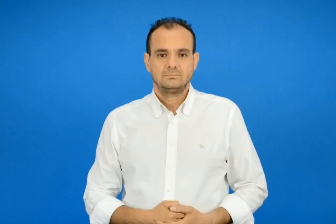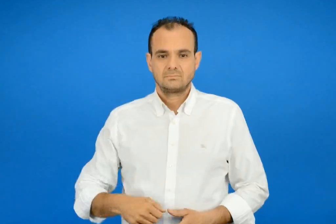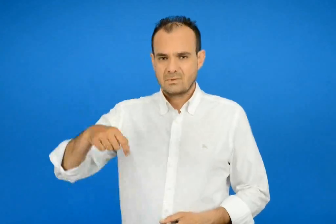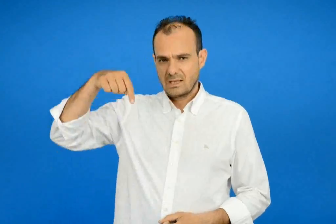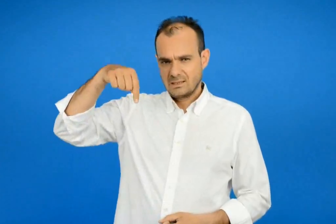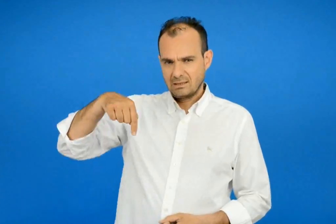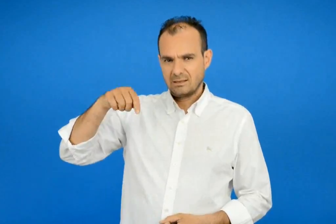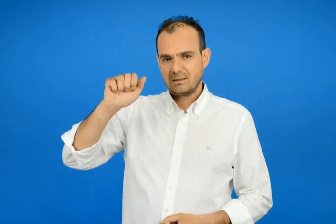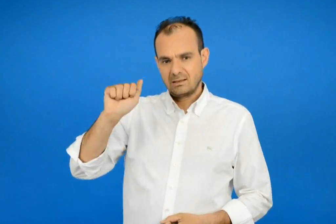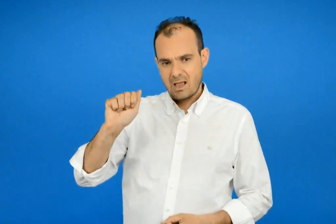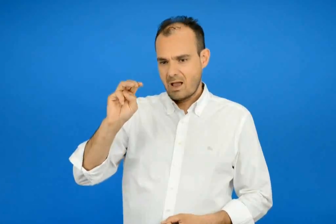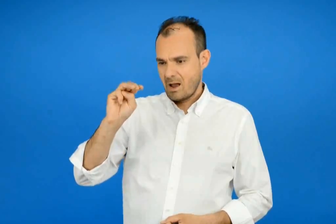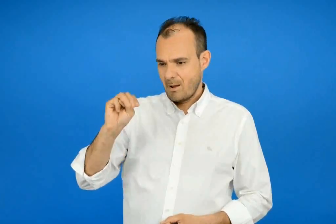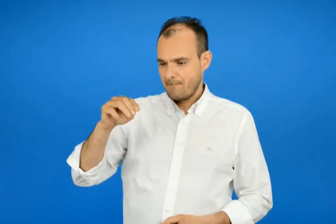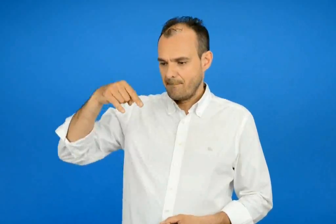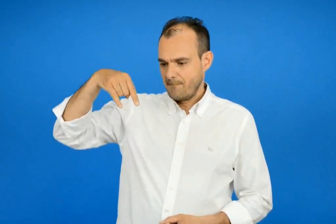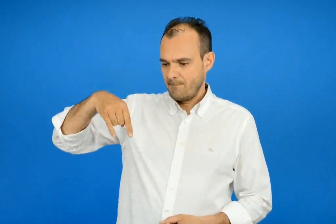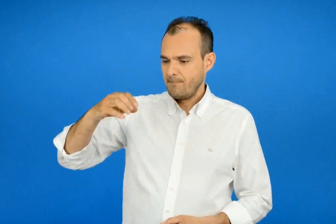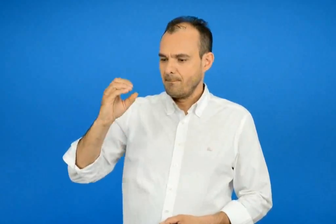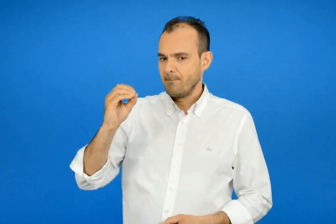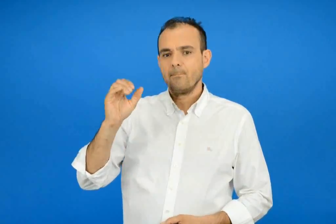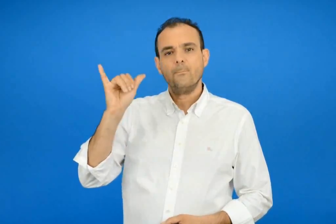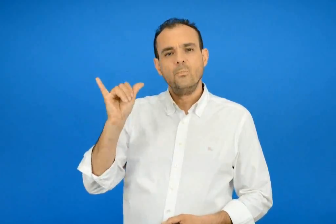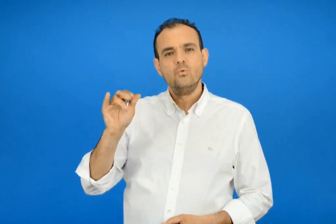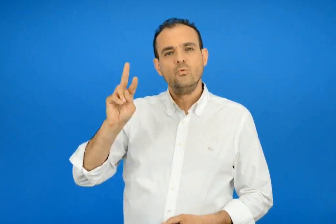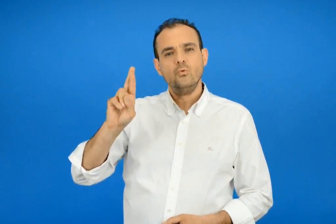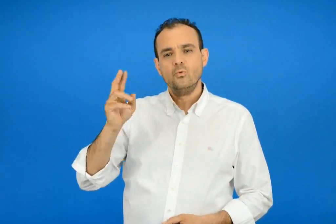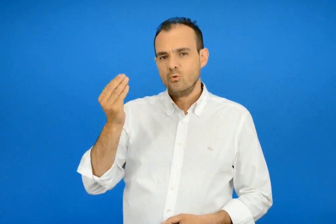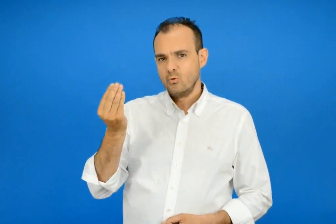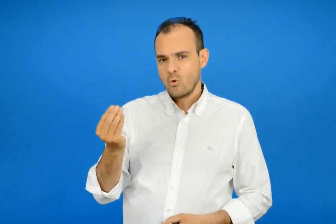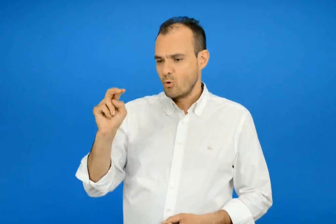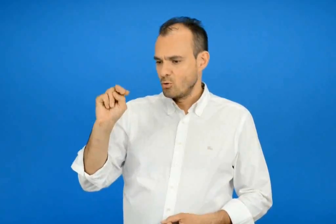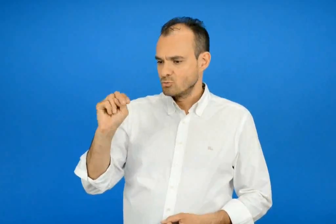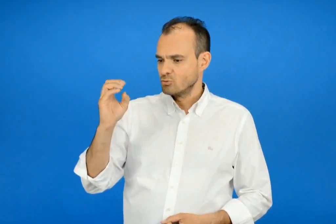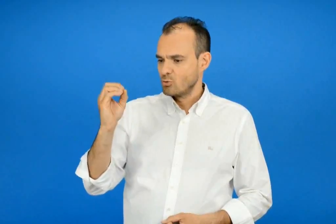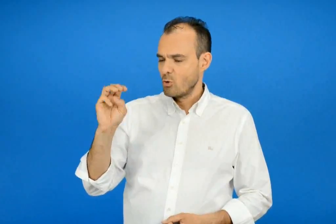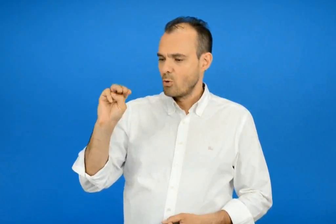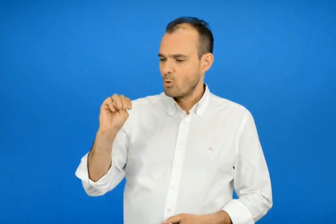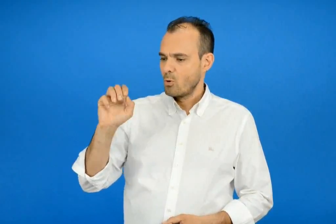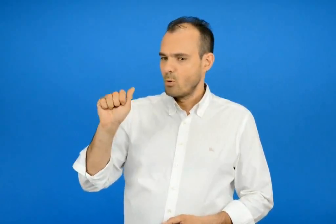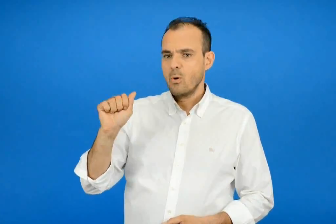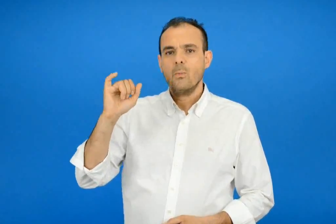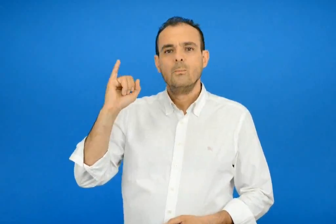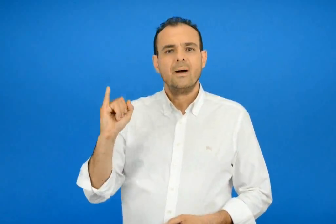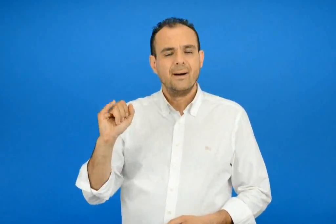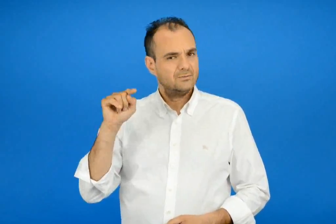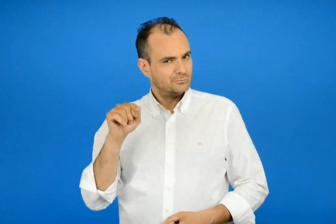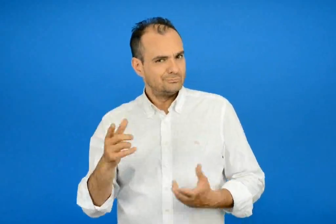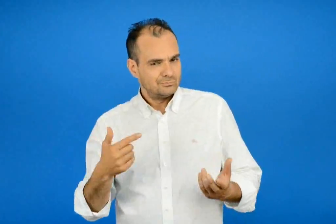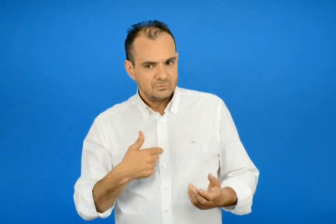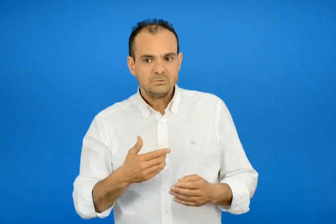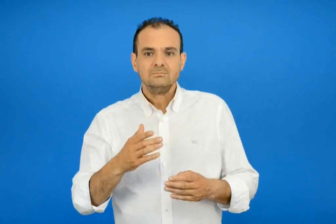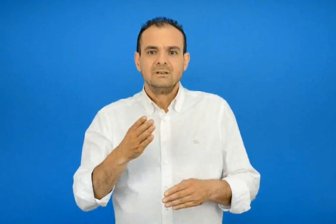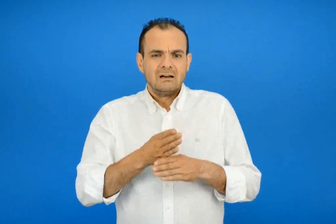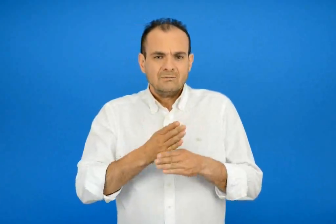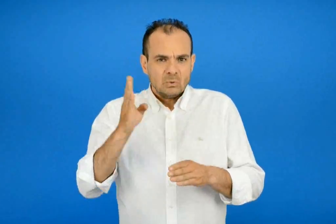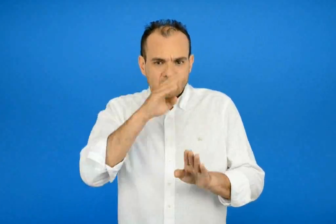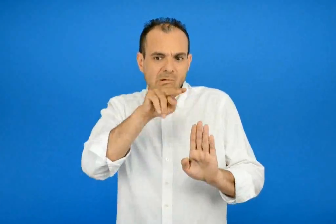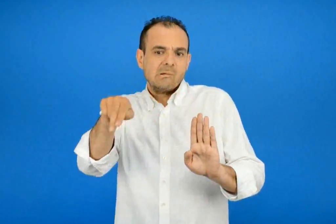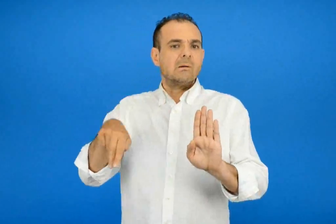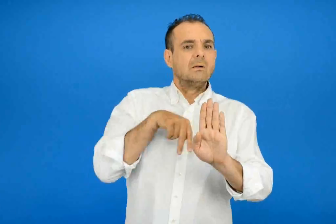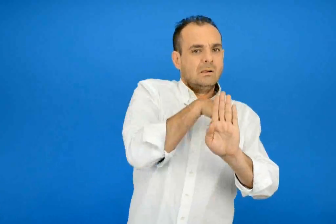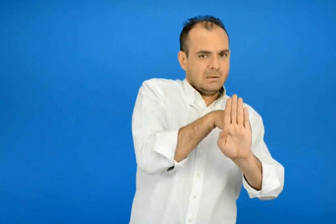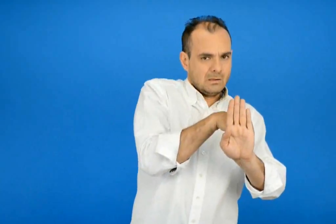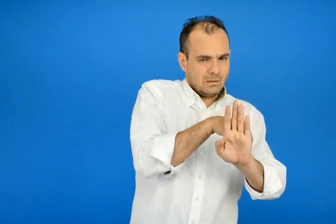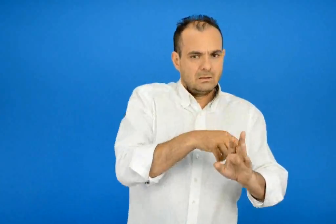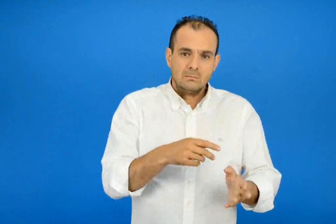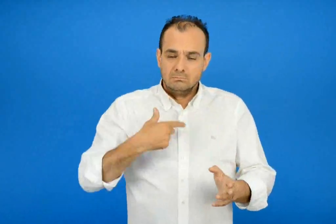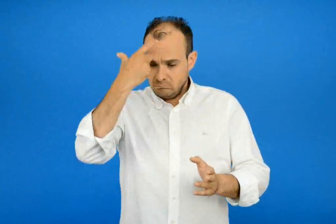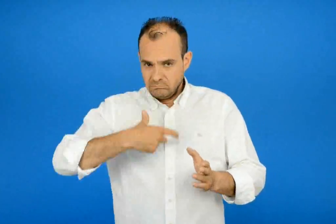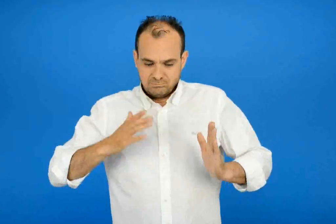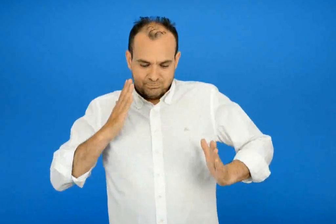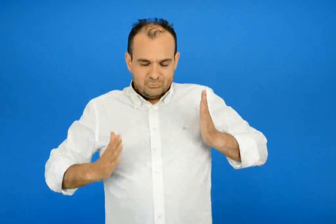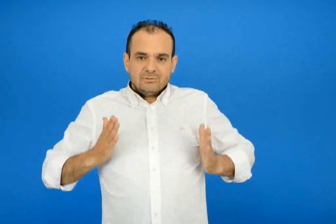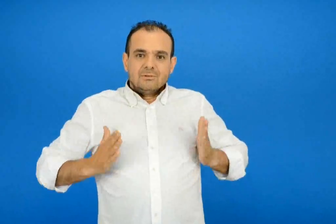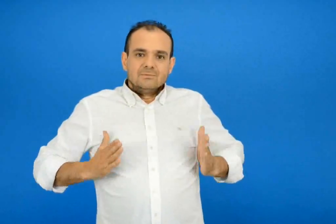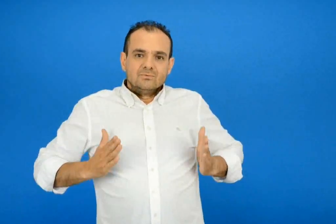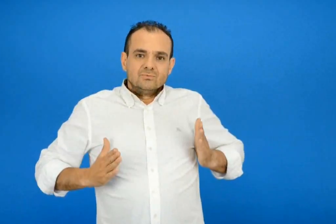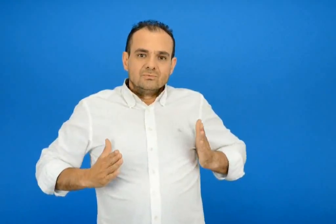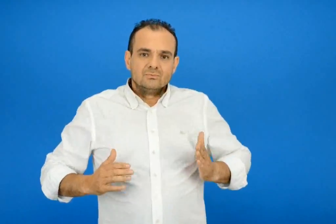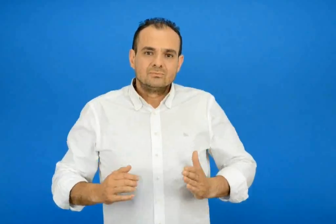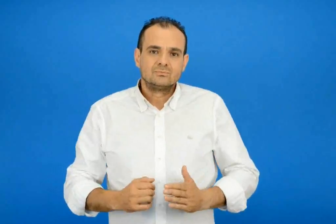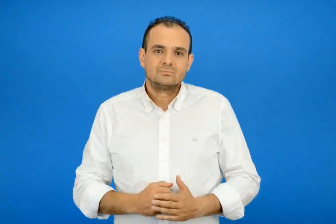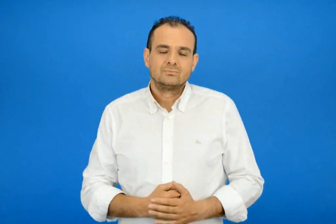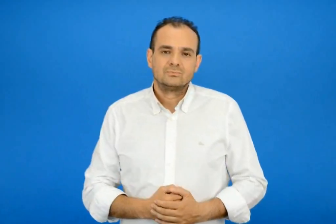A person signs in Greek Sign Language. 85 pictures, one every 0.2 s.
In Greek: ταμπουρώνομαι κρύβομαι πίσω από κάτι για να προστατευτώ
